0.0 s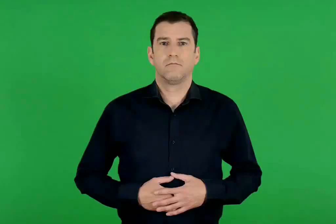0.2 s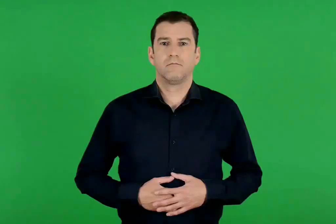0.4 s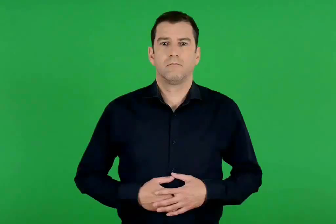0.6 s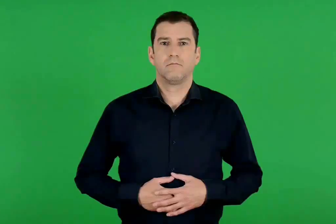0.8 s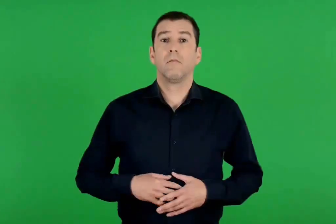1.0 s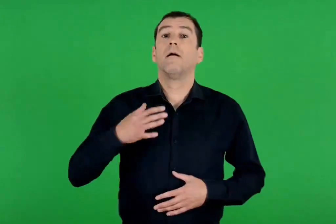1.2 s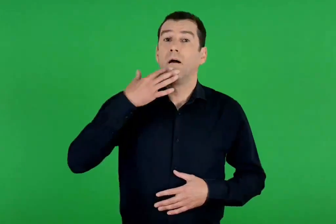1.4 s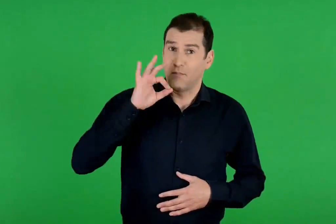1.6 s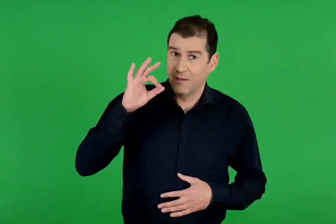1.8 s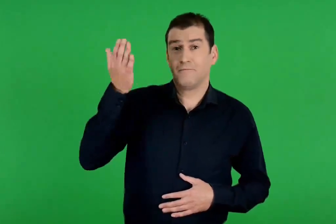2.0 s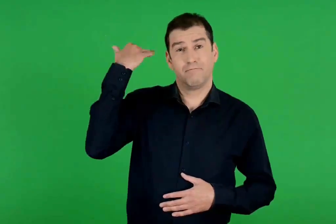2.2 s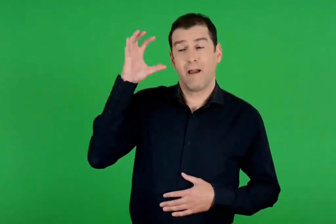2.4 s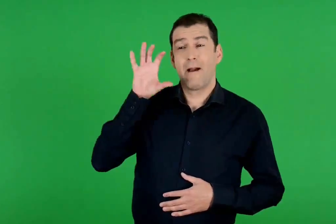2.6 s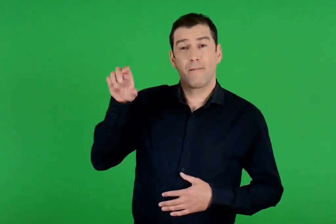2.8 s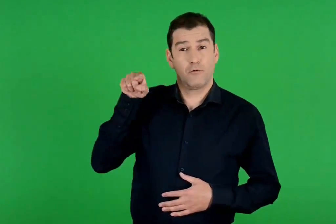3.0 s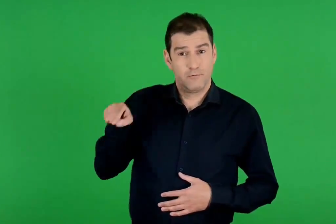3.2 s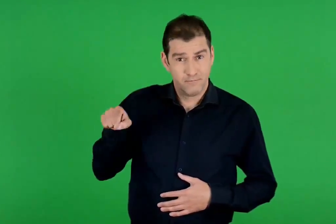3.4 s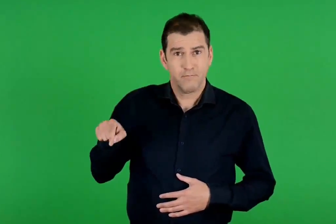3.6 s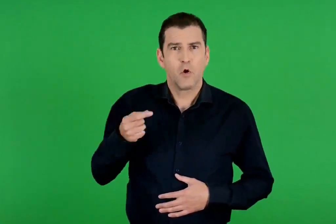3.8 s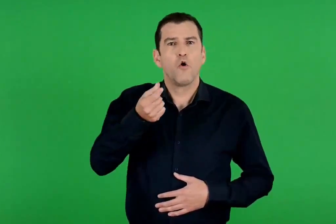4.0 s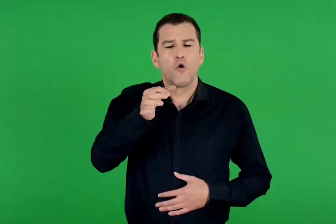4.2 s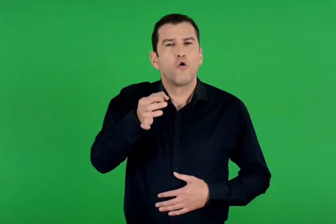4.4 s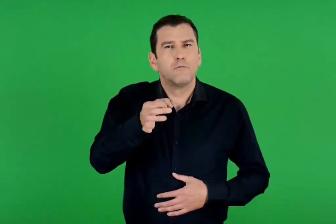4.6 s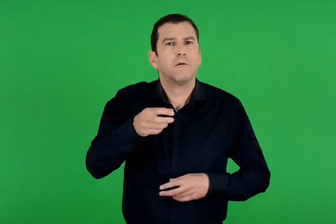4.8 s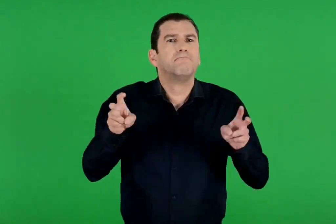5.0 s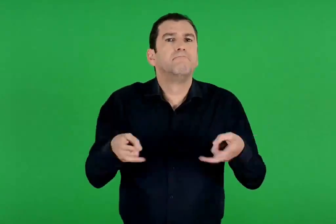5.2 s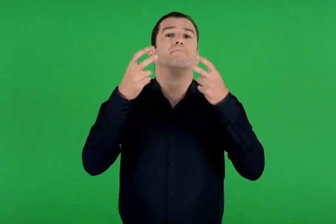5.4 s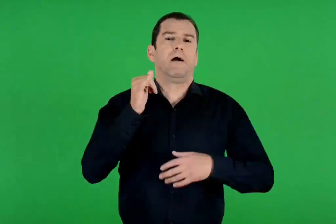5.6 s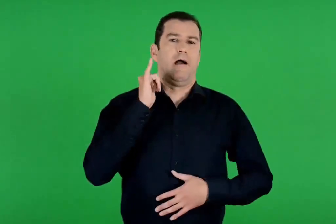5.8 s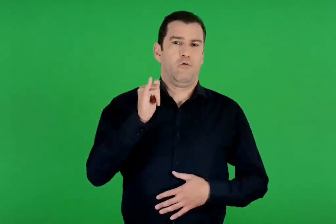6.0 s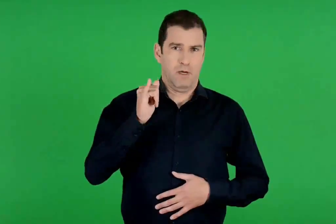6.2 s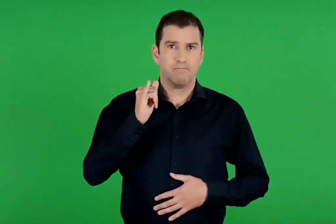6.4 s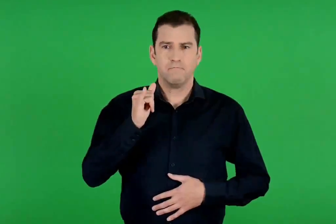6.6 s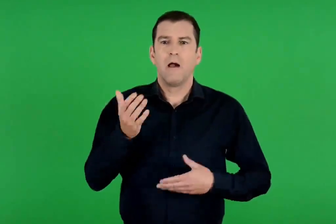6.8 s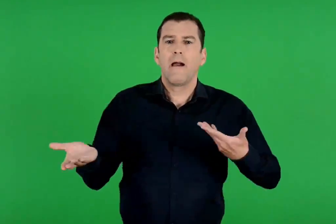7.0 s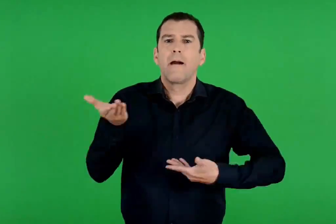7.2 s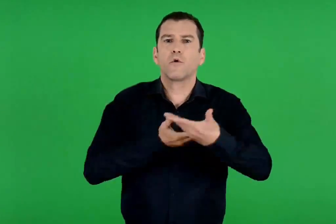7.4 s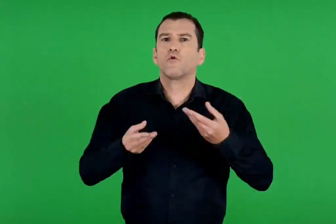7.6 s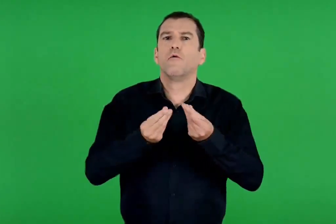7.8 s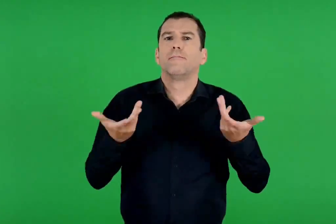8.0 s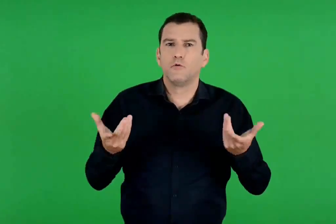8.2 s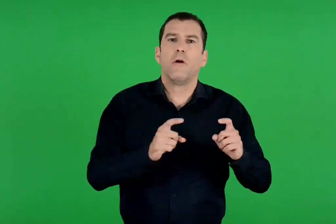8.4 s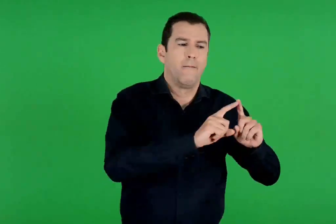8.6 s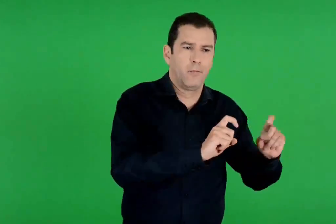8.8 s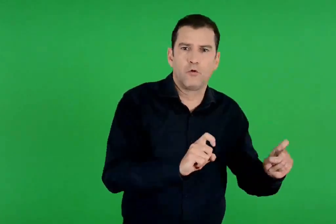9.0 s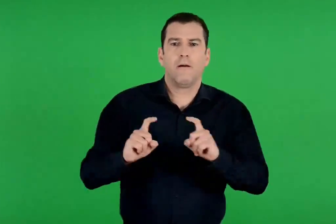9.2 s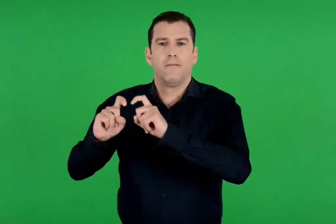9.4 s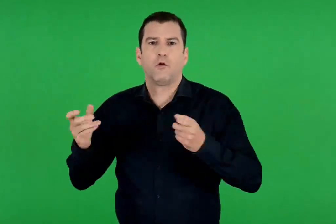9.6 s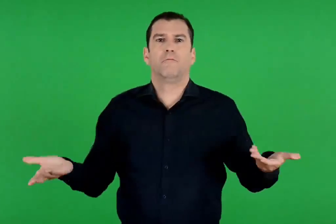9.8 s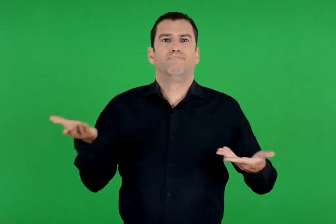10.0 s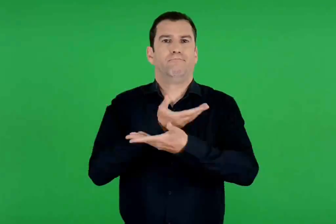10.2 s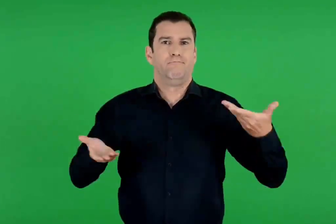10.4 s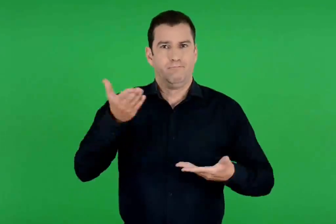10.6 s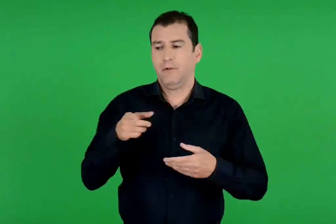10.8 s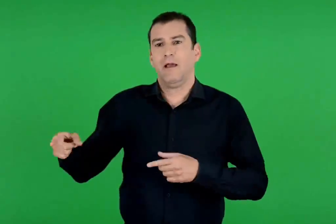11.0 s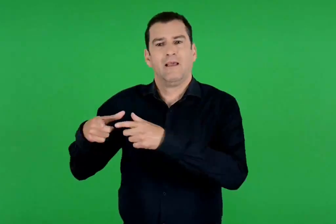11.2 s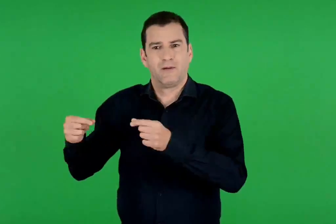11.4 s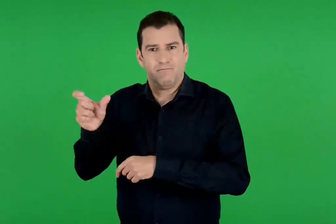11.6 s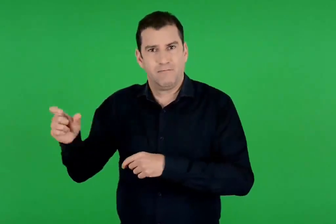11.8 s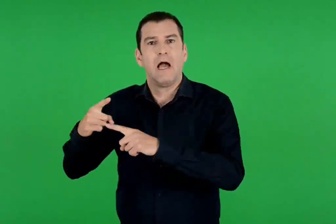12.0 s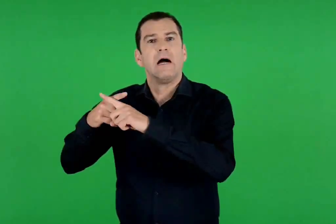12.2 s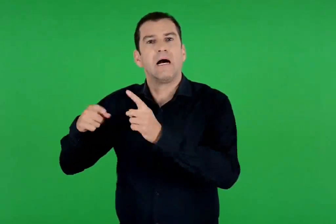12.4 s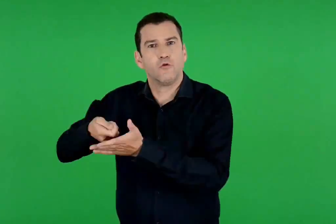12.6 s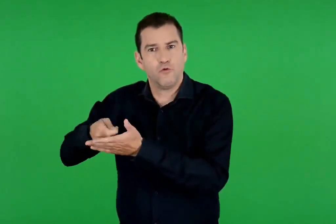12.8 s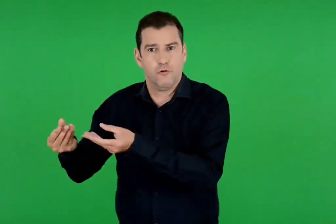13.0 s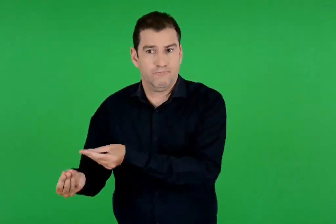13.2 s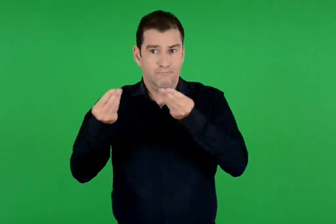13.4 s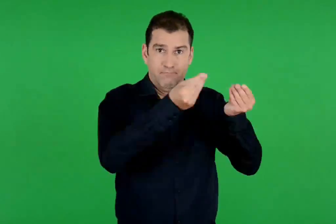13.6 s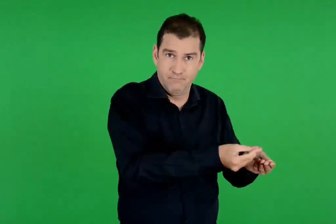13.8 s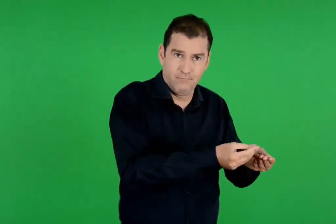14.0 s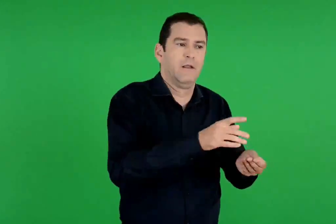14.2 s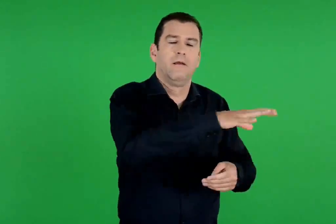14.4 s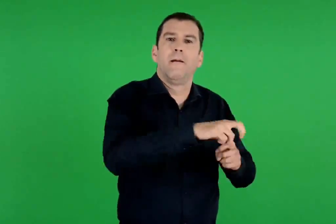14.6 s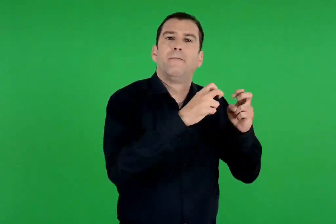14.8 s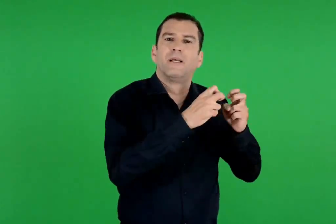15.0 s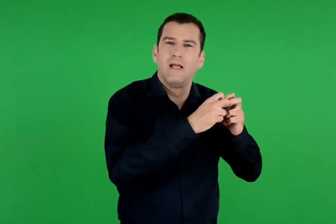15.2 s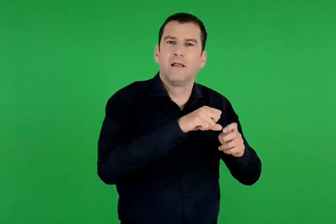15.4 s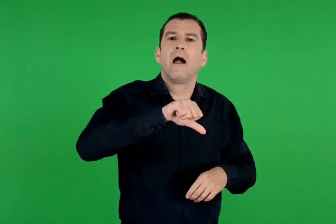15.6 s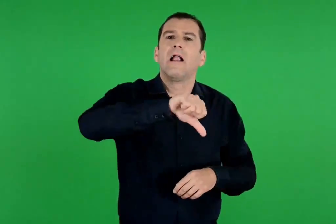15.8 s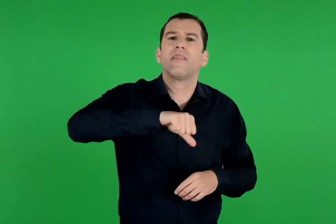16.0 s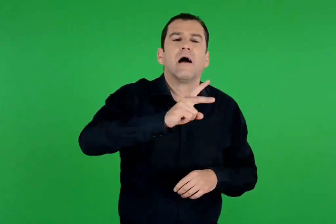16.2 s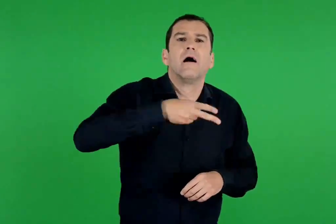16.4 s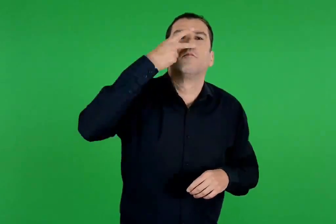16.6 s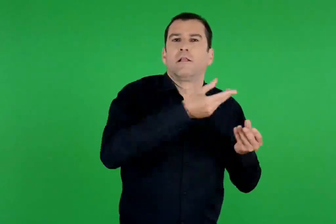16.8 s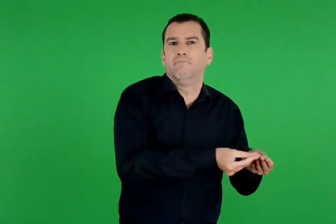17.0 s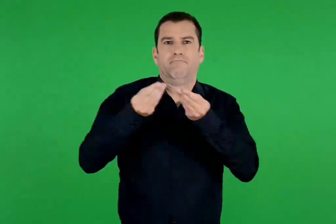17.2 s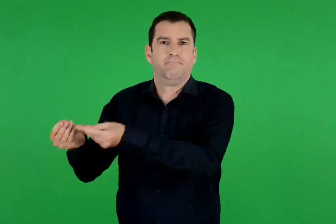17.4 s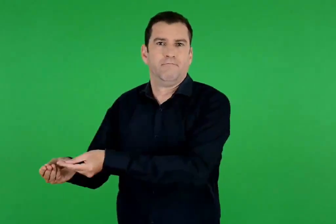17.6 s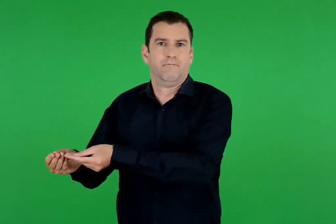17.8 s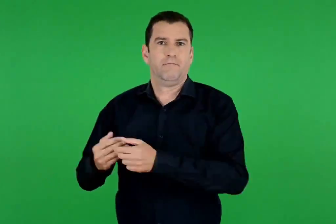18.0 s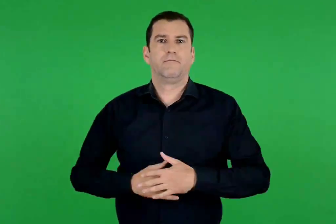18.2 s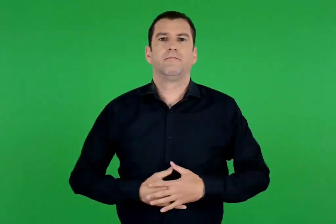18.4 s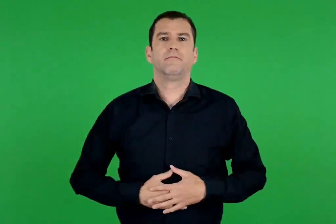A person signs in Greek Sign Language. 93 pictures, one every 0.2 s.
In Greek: επειδή την εποχή εκείνη δεν είχε ακόμα ανακαλυφθεί το νόμισμα , και το εμπόριο γινόταν με ανταλλαγές προϊόντων , για τον χαλκό που έπαιρναν οι μυκηναίοι πρόσφεραν αρωματικά λάδια στους κύπριους
